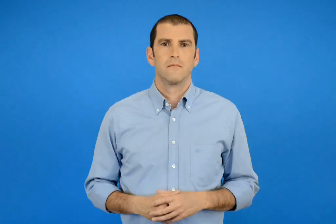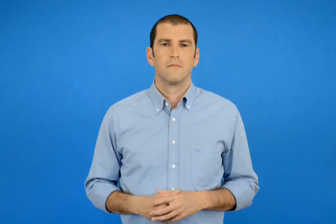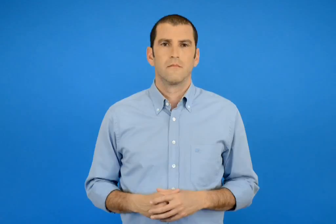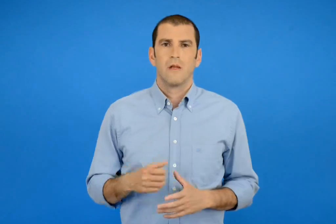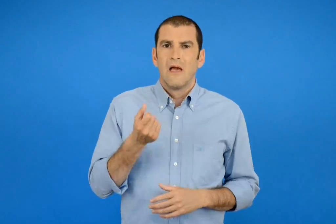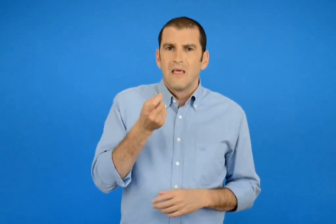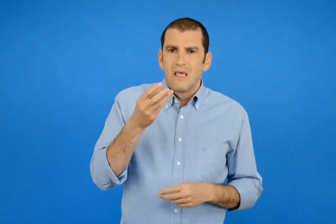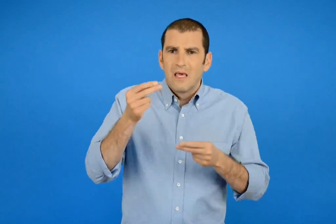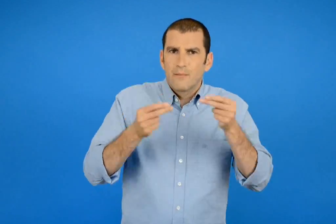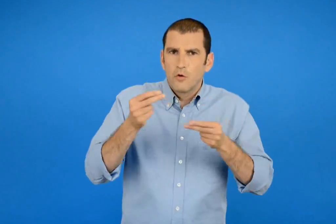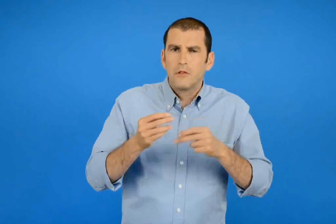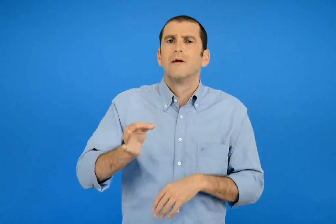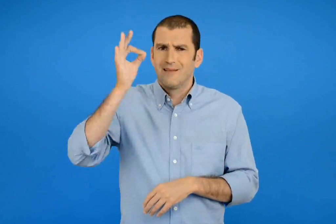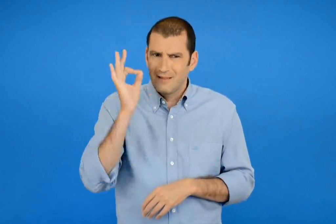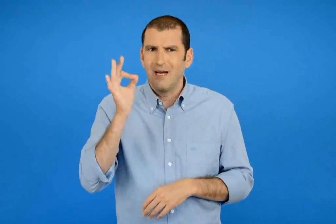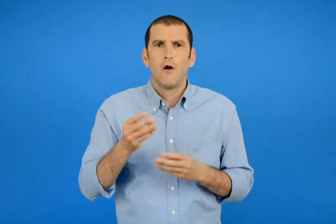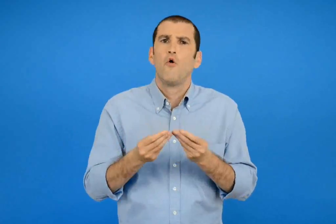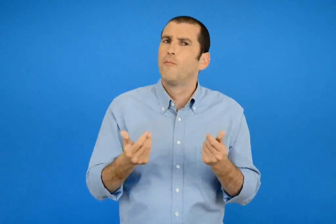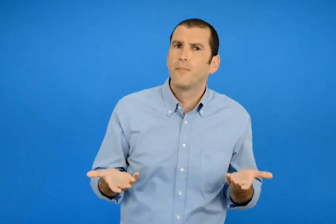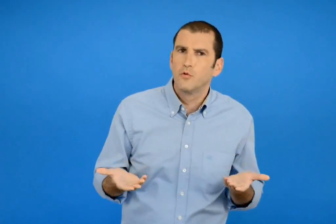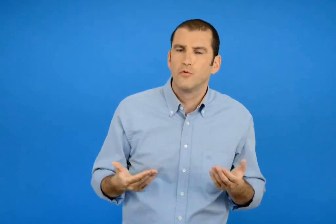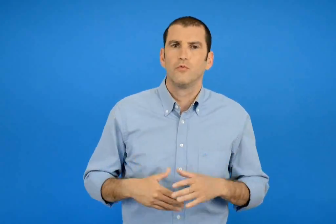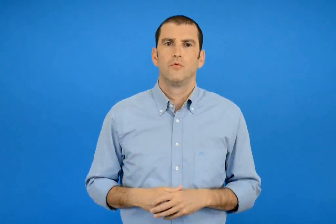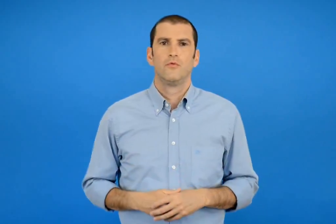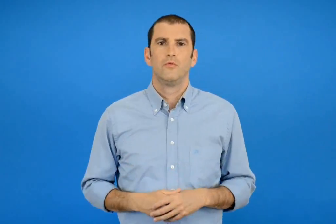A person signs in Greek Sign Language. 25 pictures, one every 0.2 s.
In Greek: πως θα υπολογίσουμε με ακρίβεια ;
